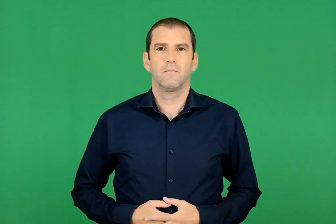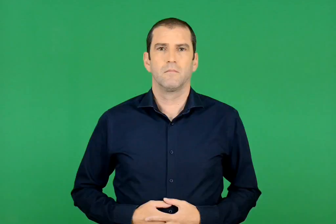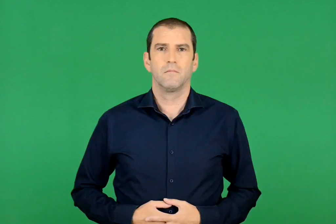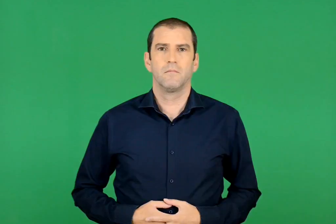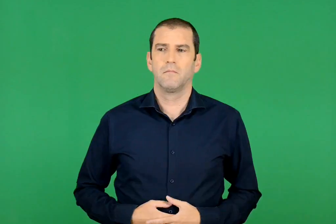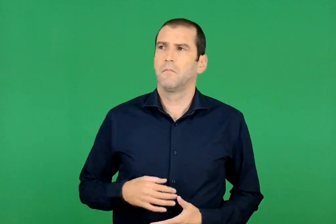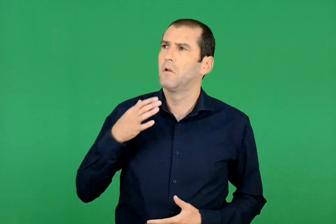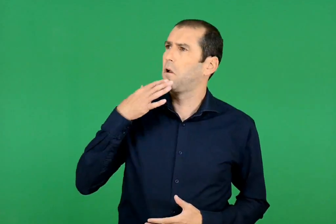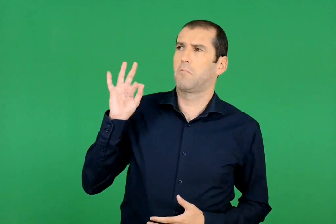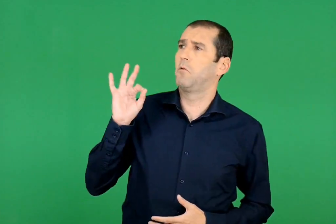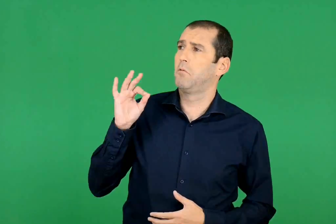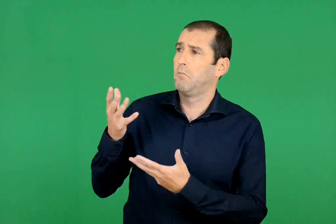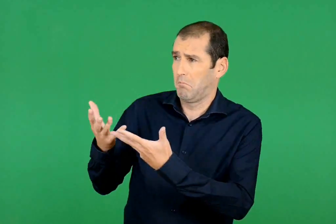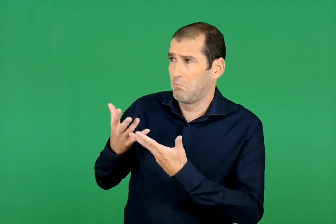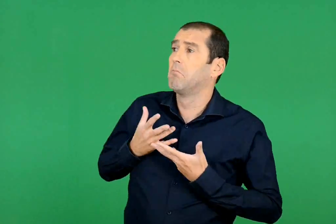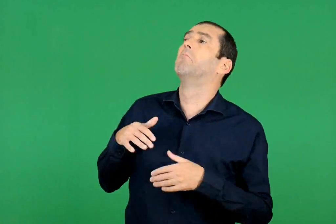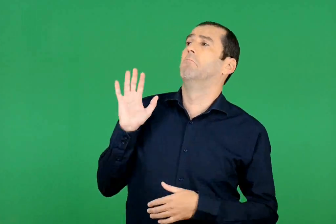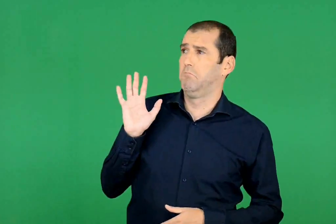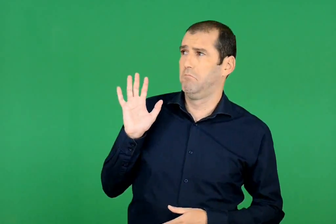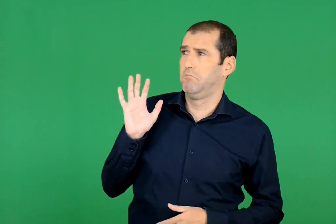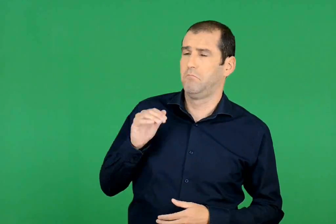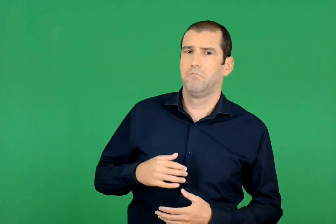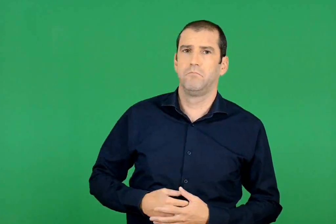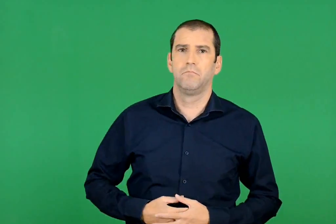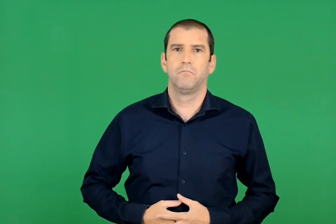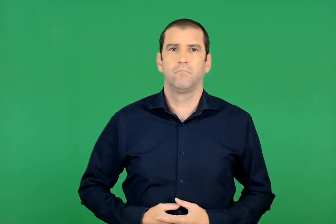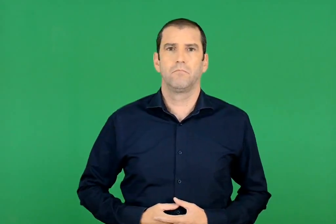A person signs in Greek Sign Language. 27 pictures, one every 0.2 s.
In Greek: γιατί ; δε µε αγαπούσαν ;
